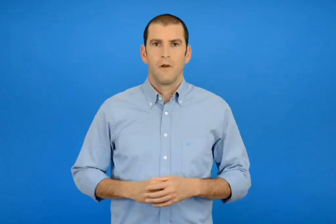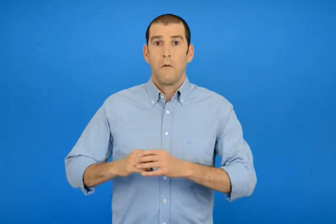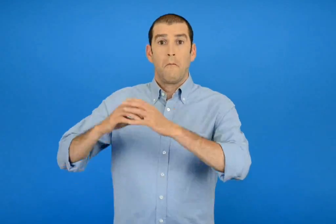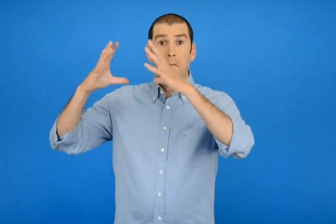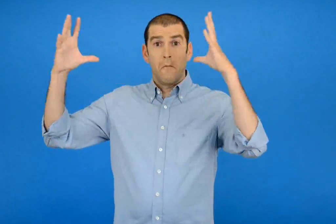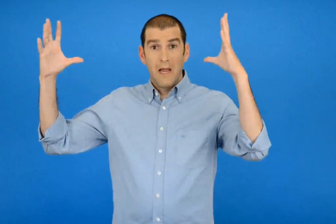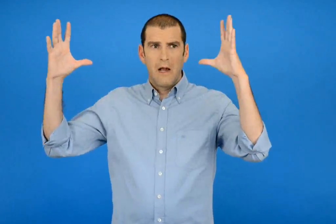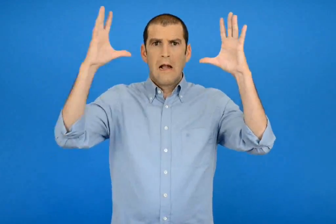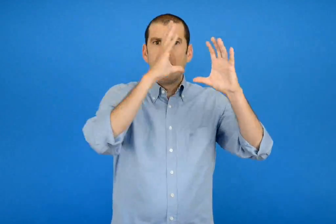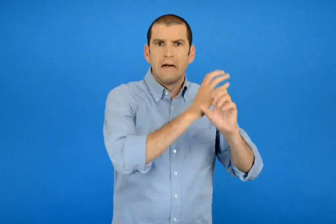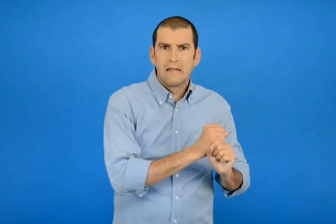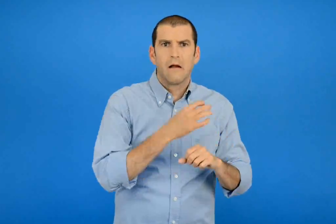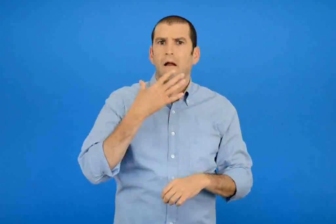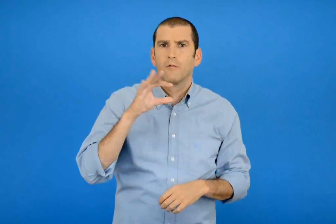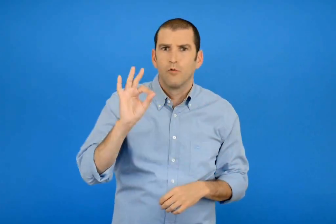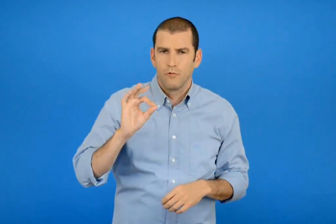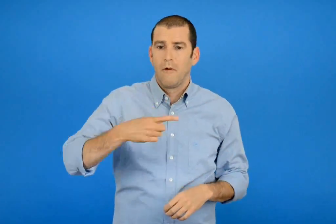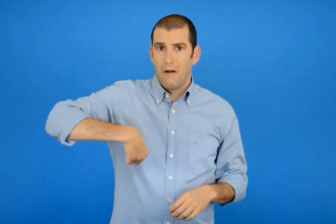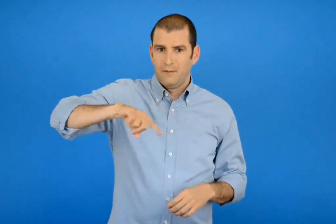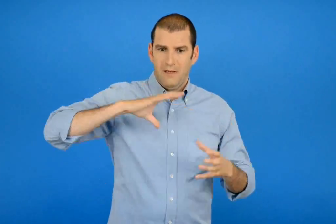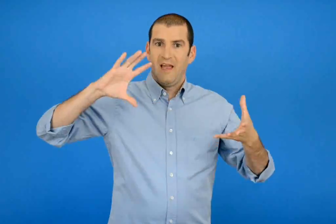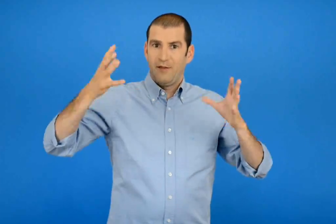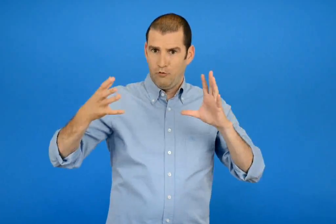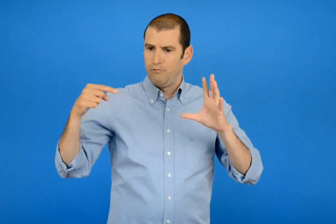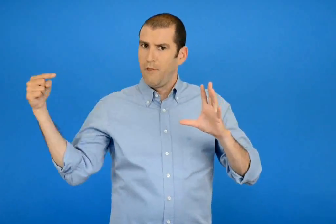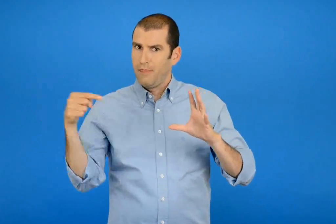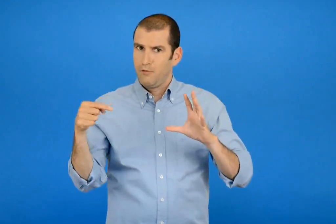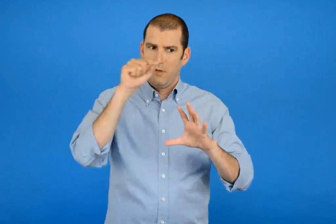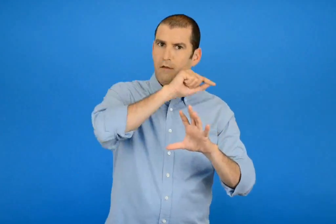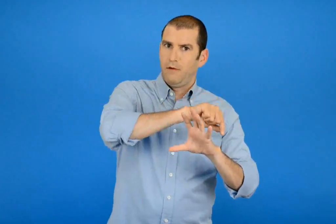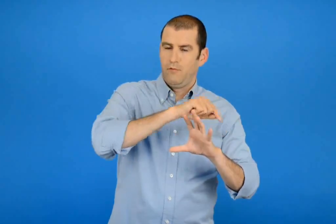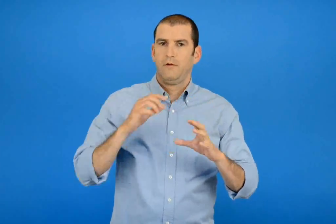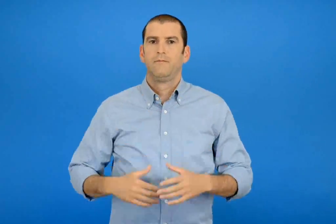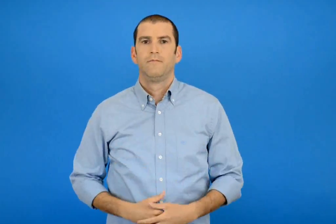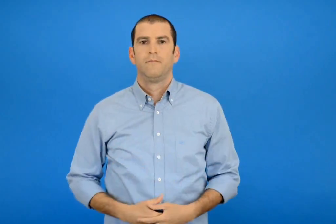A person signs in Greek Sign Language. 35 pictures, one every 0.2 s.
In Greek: γιατι έχουμε μέρα και νύχτα ; δείχνουμε στην υδρόγειο
